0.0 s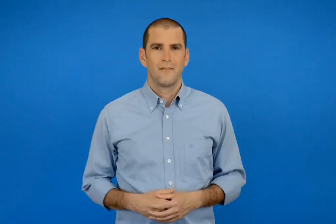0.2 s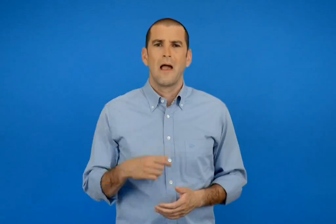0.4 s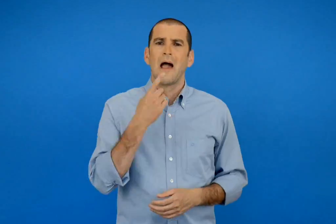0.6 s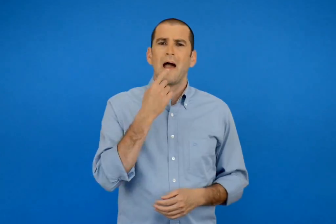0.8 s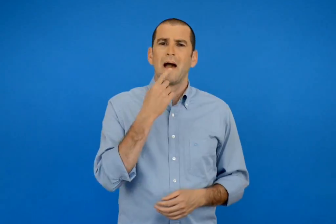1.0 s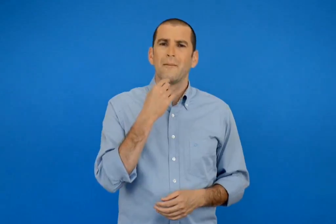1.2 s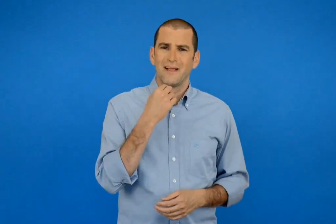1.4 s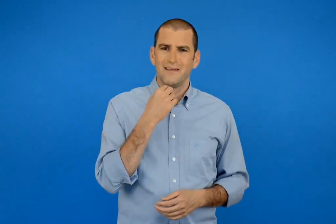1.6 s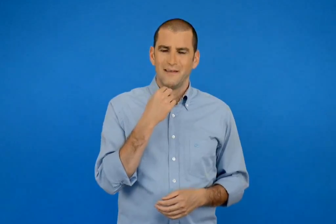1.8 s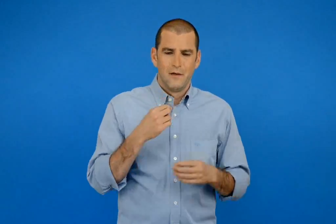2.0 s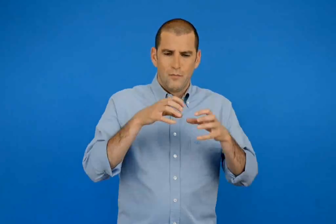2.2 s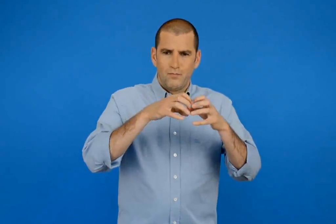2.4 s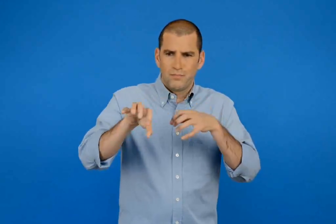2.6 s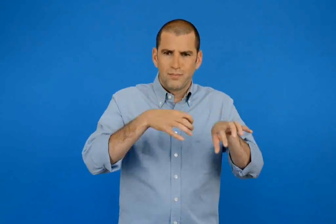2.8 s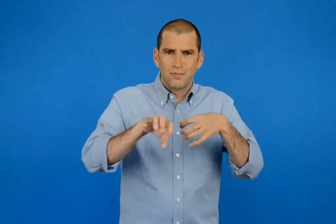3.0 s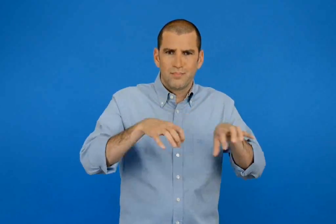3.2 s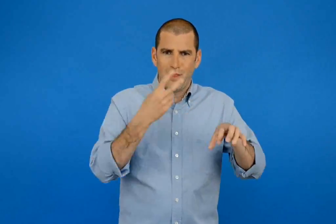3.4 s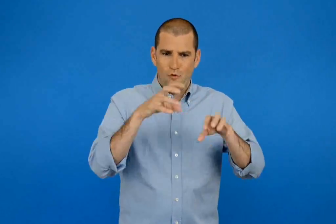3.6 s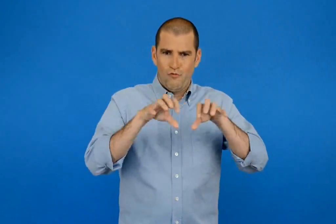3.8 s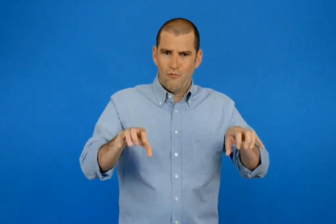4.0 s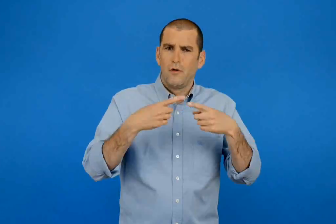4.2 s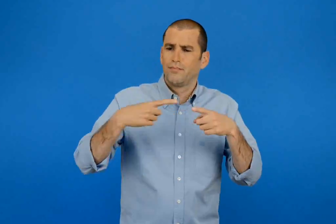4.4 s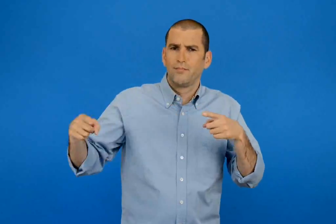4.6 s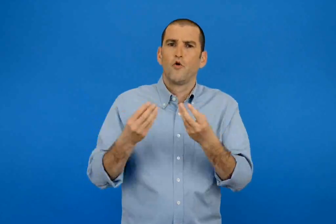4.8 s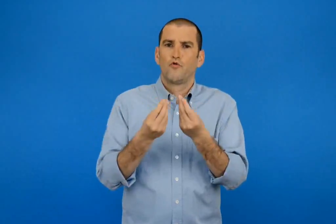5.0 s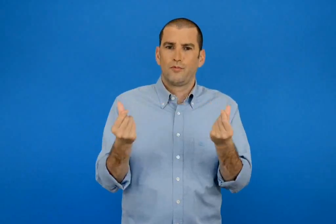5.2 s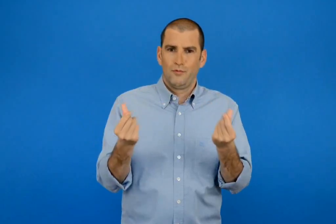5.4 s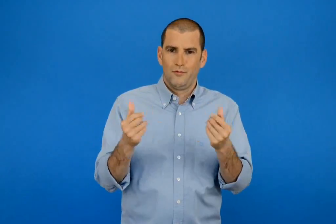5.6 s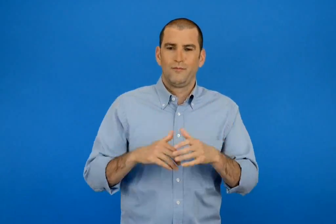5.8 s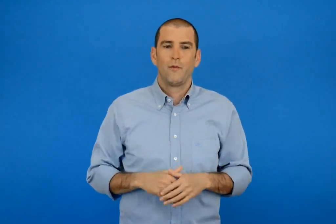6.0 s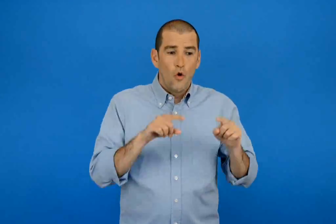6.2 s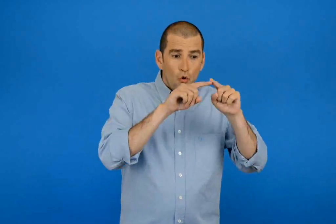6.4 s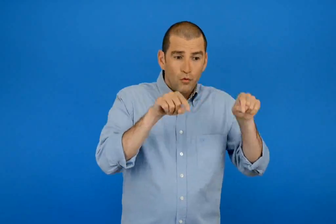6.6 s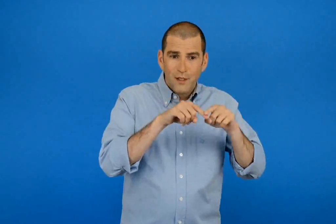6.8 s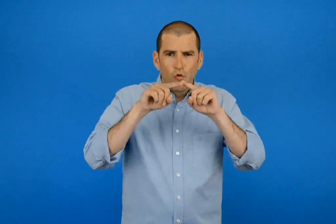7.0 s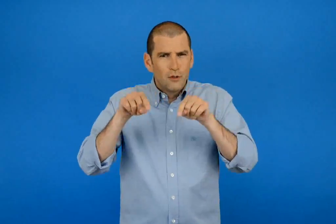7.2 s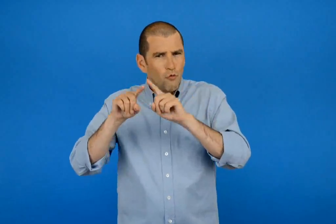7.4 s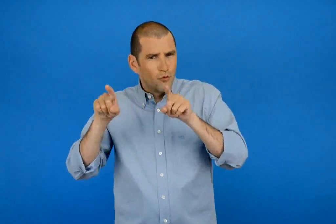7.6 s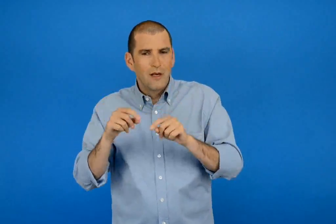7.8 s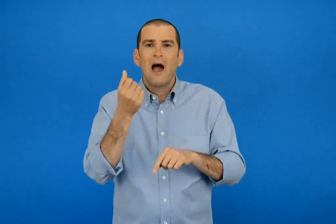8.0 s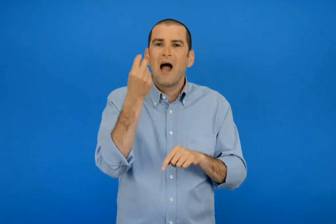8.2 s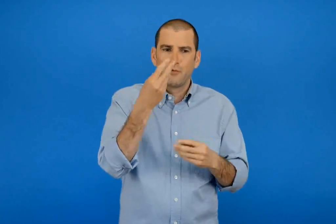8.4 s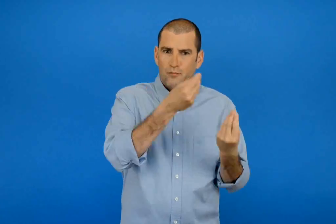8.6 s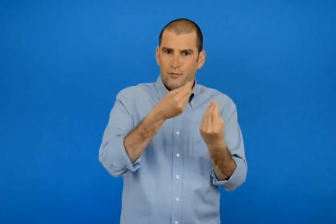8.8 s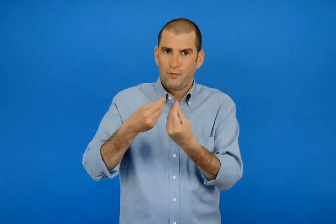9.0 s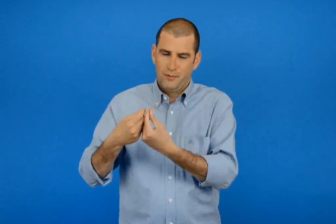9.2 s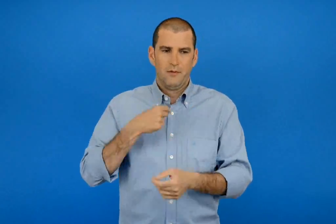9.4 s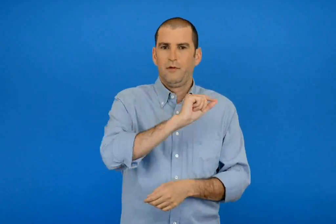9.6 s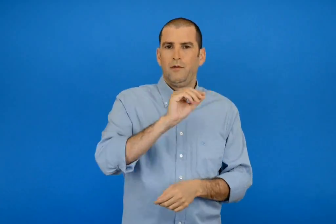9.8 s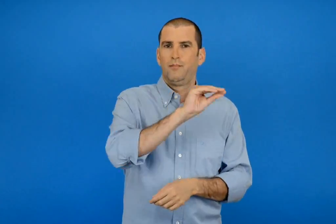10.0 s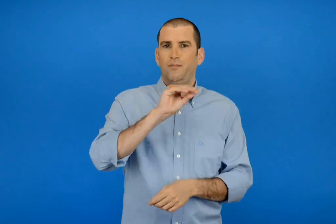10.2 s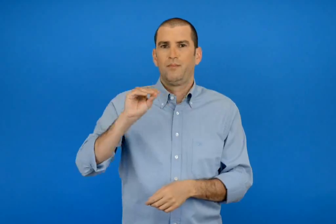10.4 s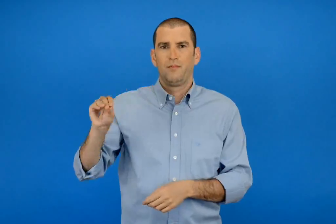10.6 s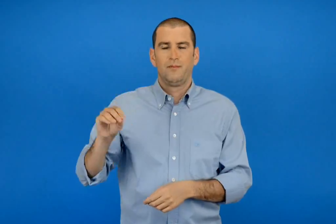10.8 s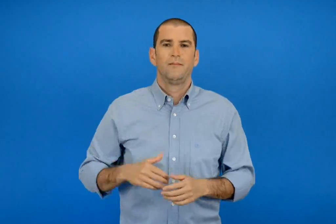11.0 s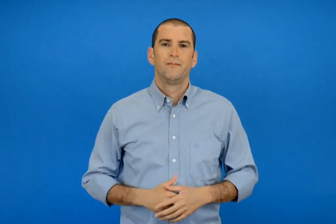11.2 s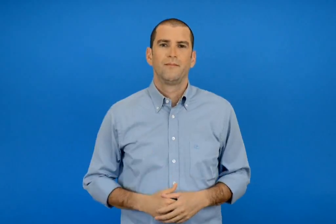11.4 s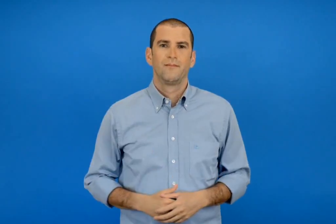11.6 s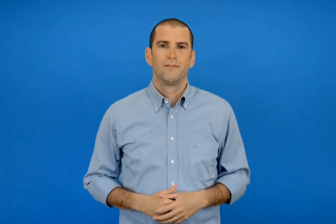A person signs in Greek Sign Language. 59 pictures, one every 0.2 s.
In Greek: μοιράζω τις καραμέλες σε δύο μέρη με διαφορετικούς τρόπους συμπληρώνω τα κουτάκια με τους αντίστοιχους αριθμούς
